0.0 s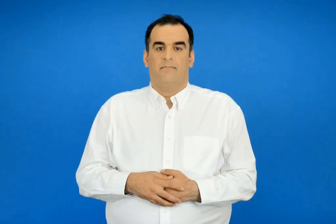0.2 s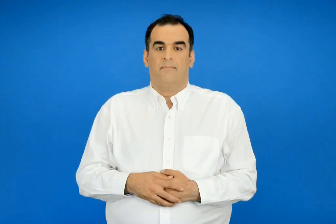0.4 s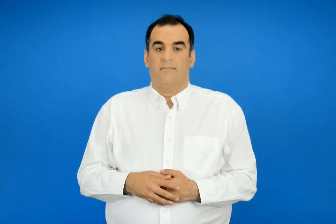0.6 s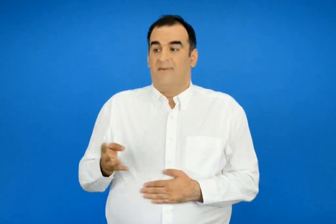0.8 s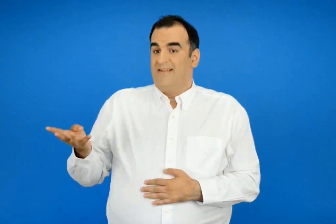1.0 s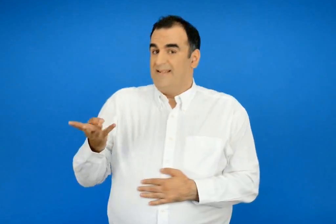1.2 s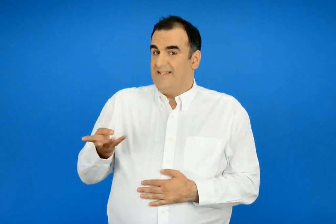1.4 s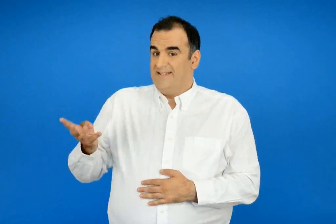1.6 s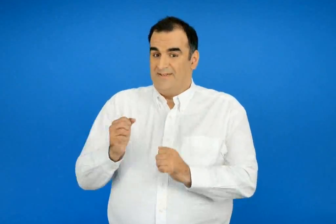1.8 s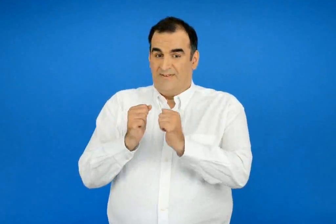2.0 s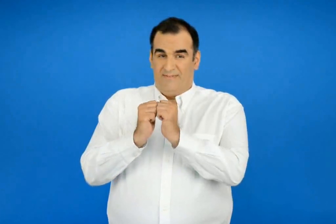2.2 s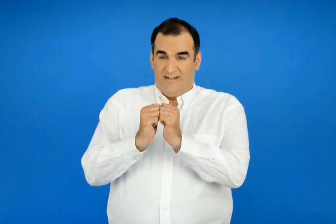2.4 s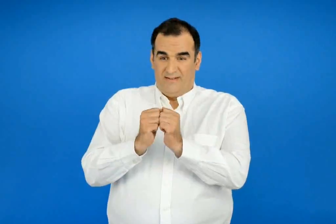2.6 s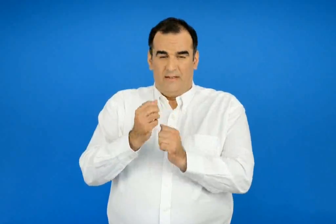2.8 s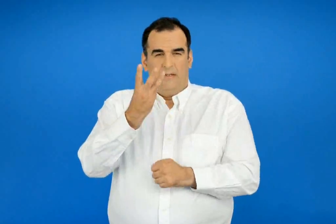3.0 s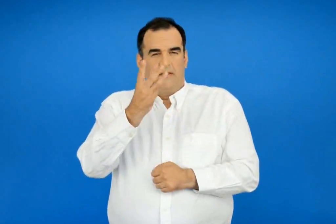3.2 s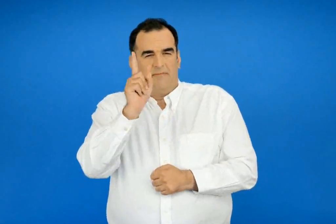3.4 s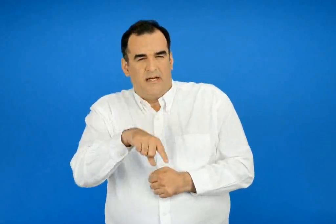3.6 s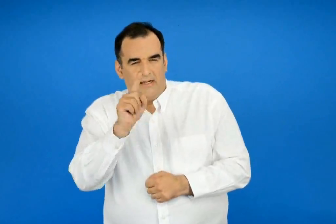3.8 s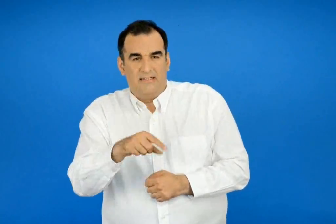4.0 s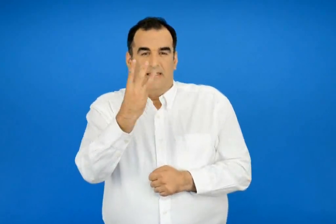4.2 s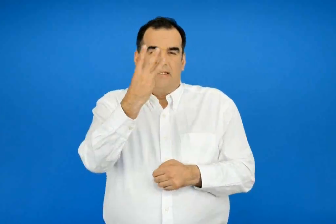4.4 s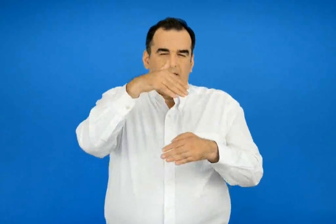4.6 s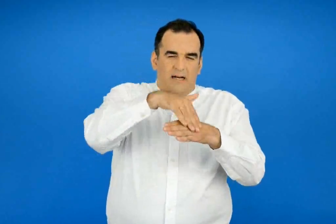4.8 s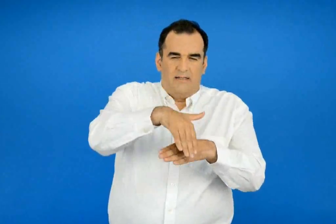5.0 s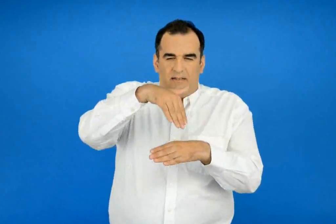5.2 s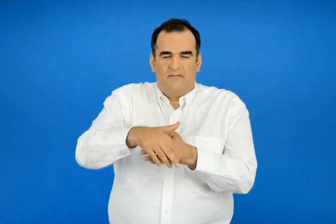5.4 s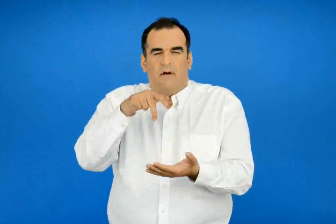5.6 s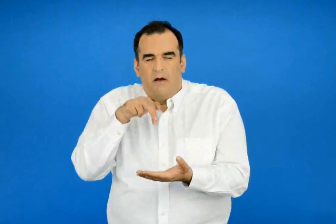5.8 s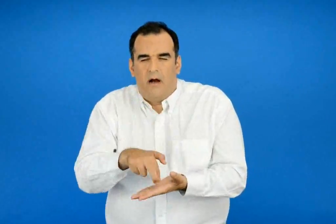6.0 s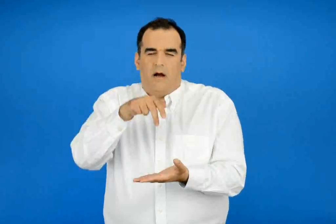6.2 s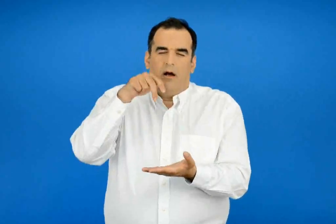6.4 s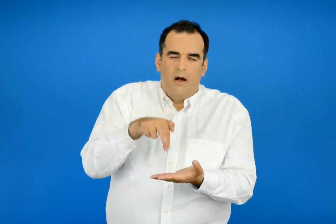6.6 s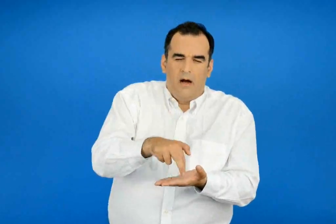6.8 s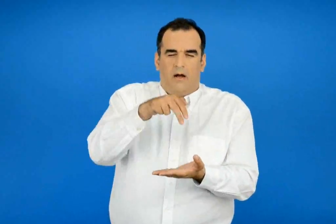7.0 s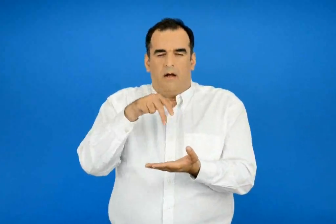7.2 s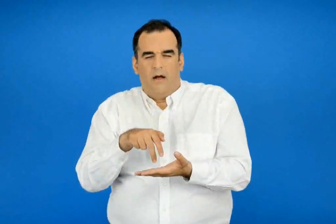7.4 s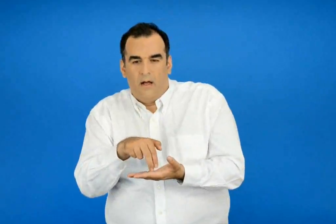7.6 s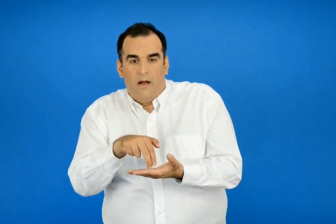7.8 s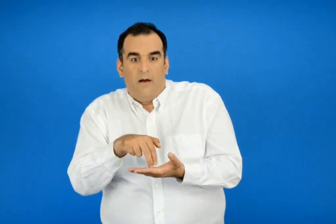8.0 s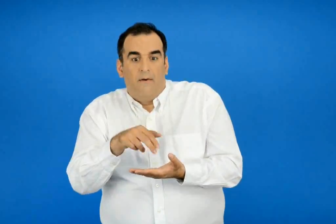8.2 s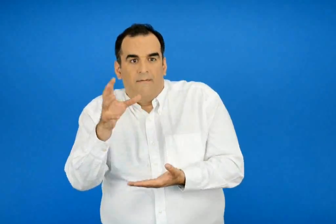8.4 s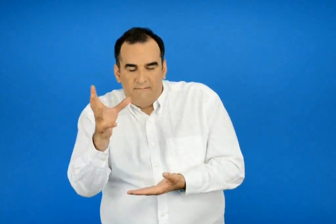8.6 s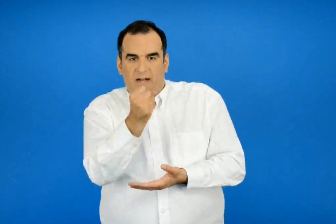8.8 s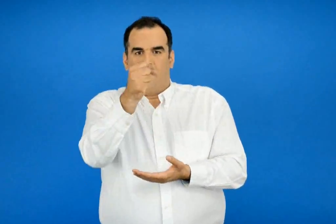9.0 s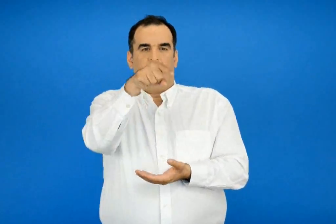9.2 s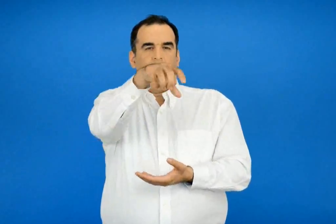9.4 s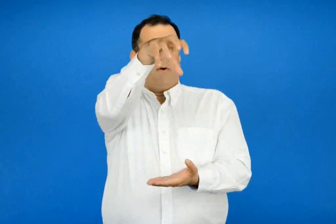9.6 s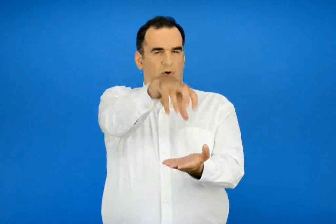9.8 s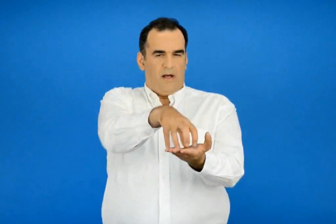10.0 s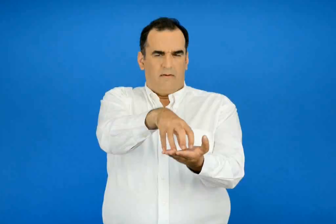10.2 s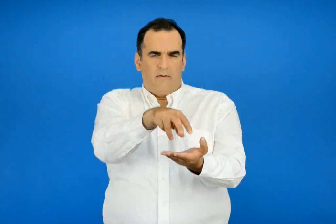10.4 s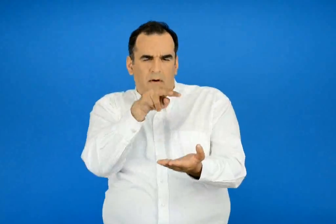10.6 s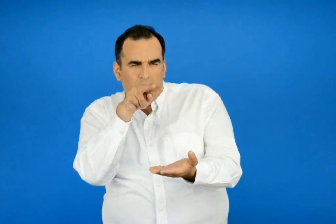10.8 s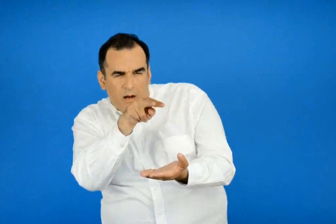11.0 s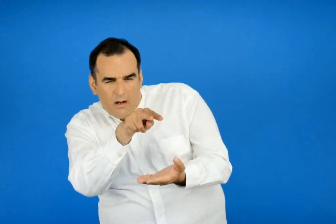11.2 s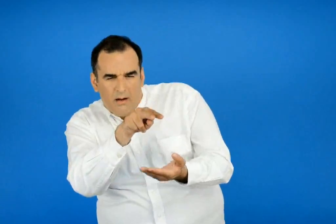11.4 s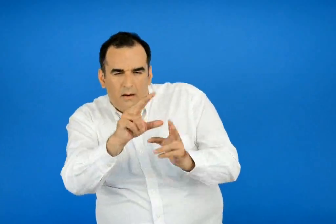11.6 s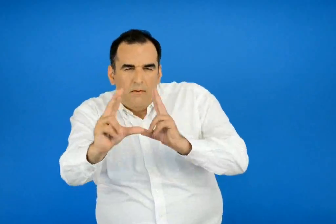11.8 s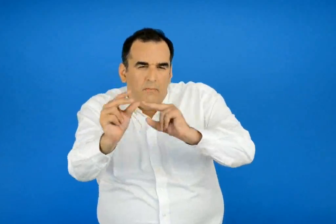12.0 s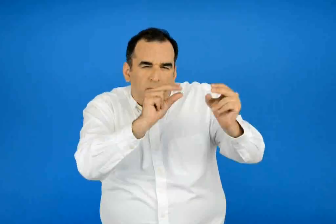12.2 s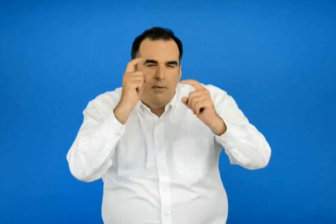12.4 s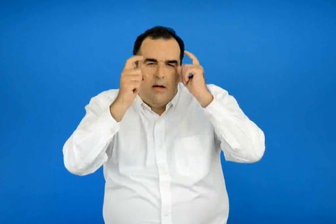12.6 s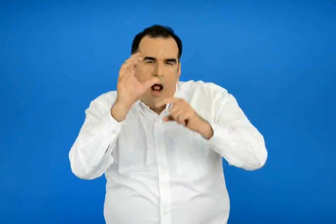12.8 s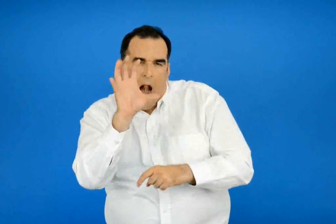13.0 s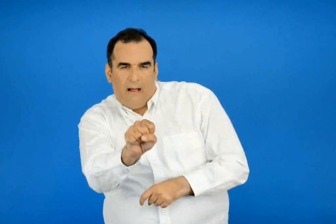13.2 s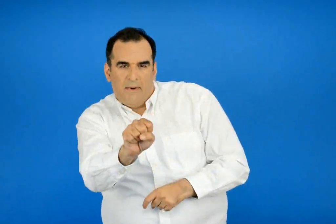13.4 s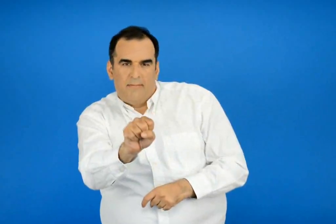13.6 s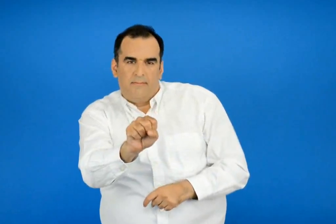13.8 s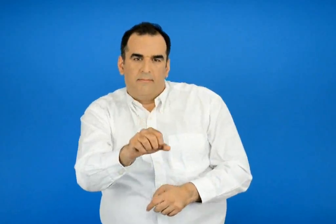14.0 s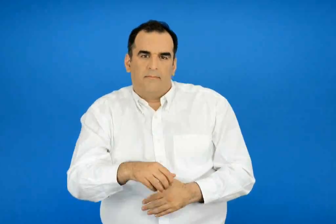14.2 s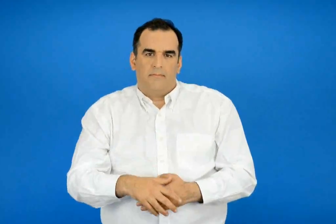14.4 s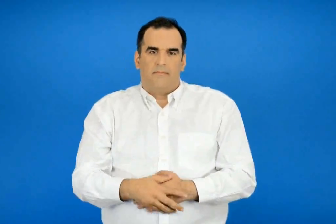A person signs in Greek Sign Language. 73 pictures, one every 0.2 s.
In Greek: οι τέσσερις φίλοι περπάτησαν τρεις μέρες και τρεις νύχτες ώσπου τελικά βρήκαν τη μακρινή χώρα με τους κάτοικους που μιλούσαν με αινίγματα
